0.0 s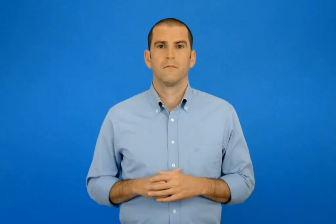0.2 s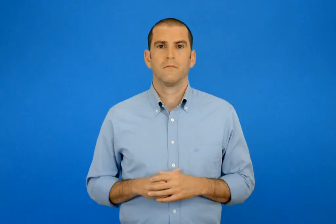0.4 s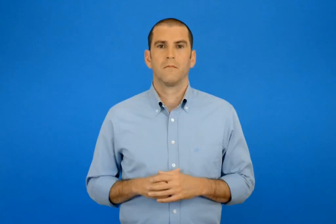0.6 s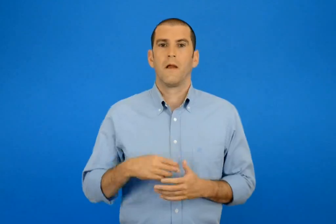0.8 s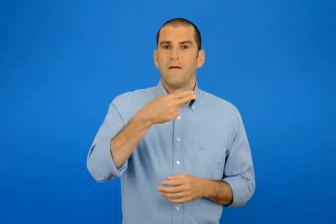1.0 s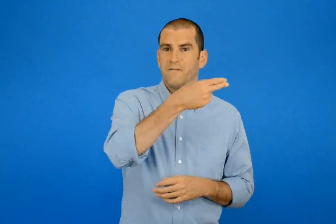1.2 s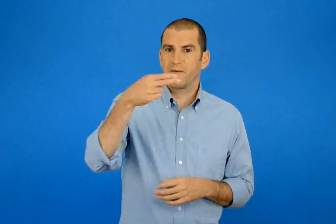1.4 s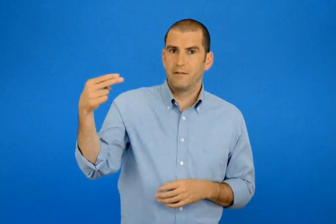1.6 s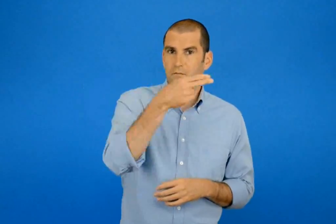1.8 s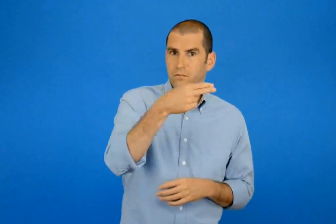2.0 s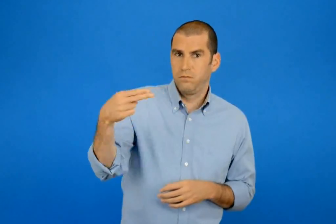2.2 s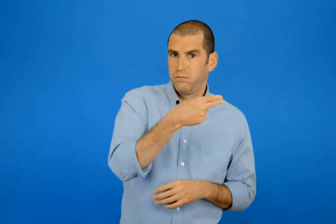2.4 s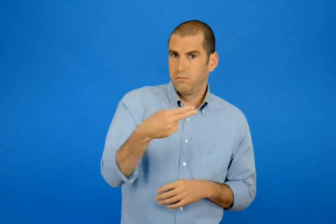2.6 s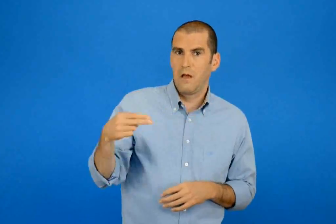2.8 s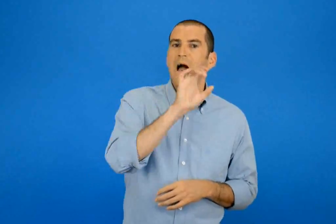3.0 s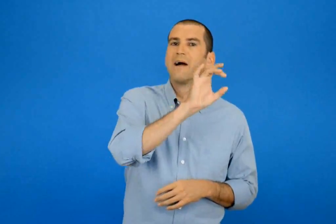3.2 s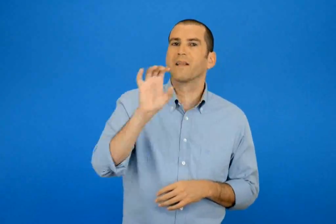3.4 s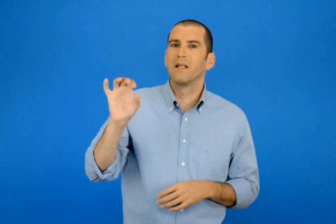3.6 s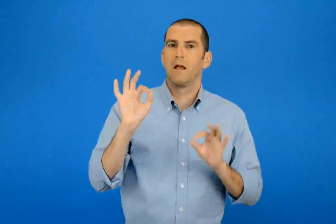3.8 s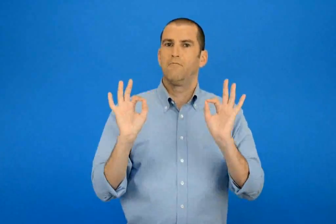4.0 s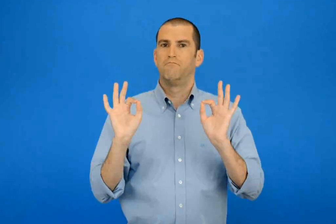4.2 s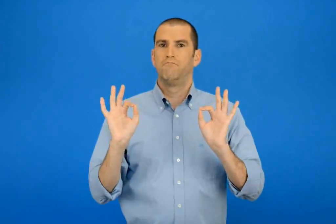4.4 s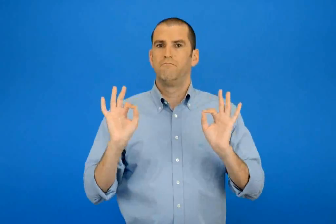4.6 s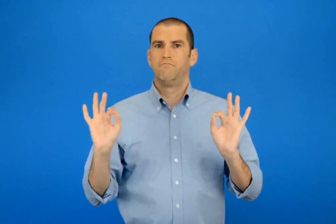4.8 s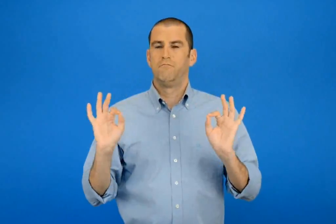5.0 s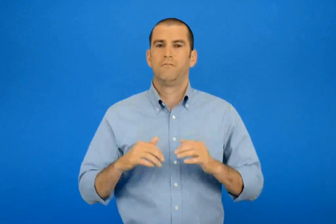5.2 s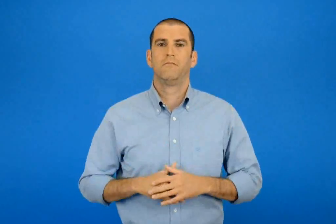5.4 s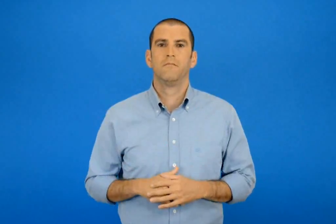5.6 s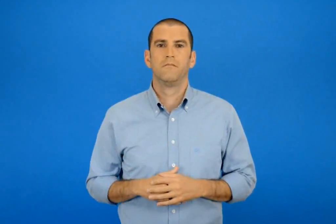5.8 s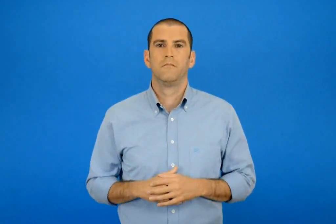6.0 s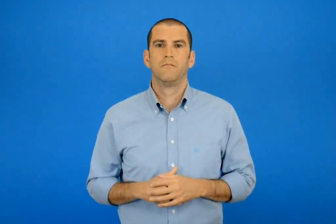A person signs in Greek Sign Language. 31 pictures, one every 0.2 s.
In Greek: φράση με κανονικά γράμματα
